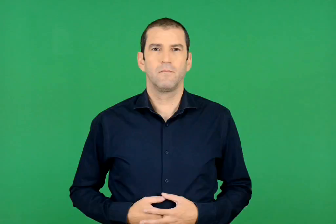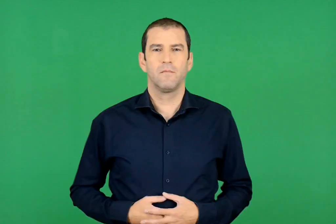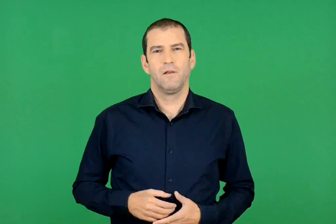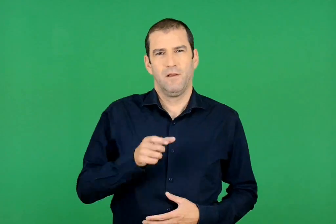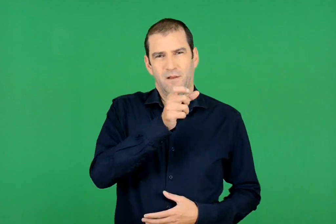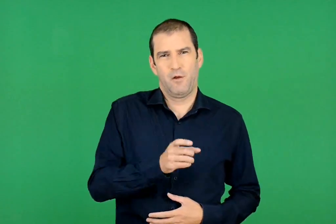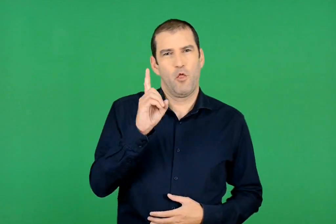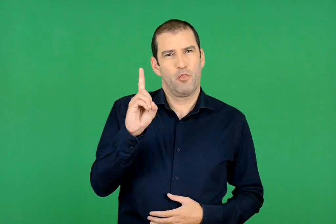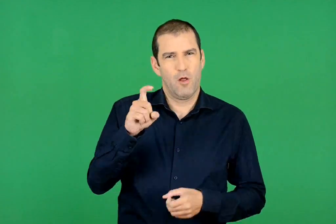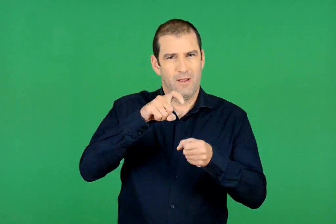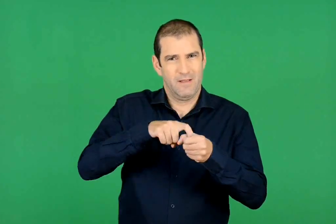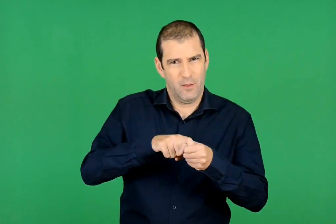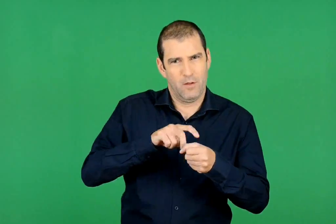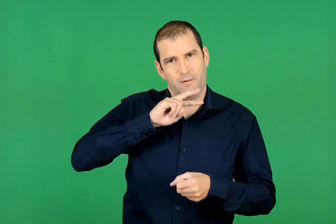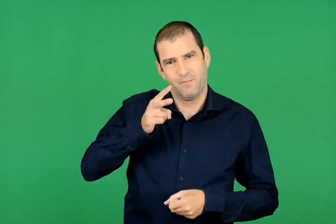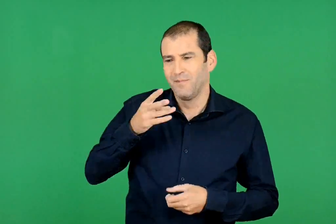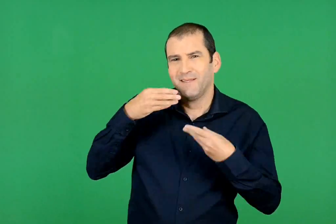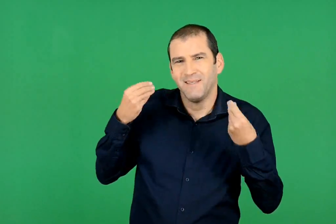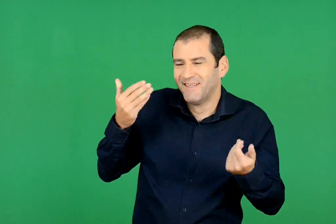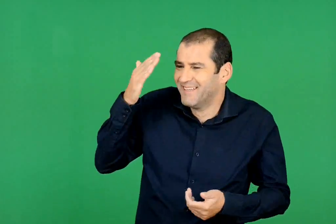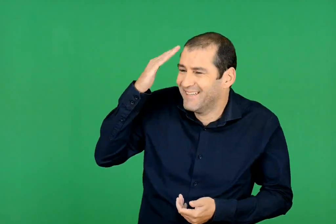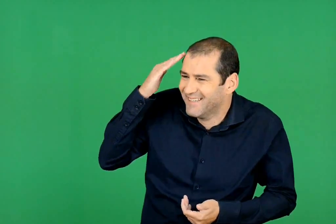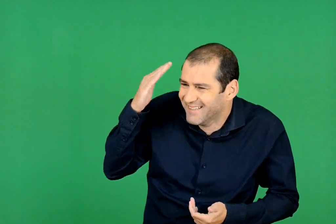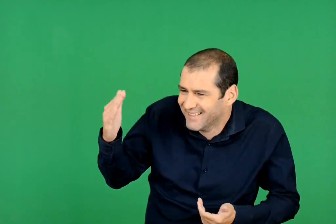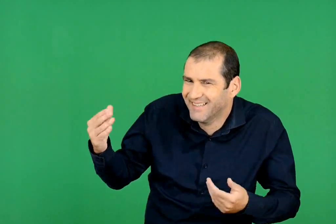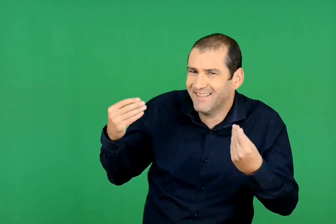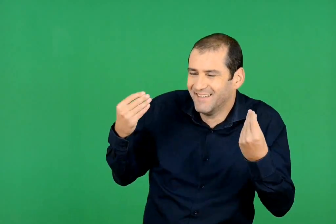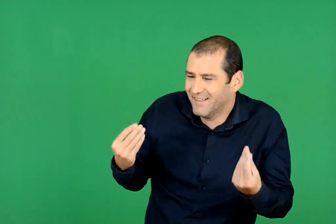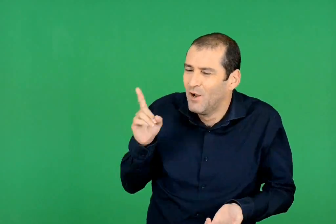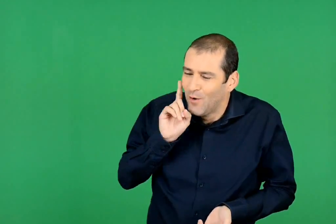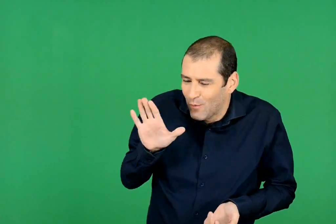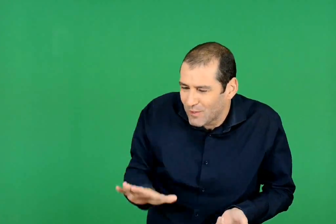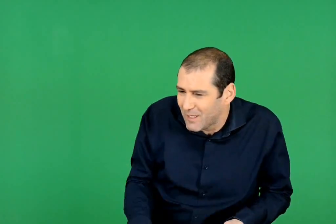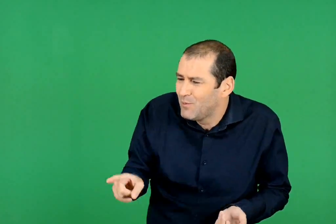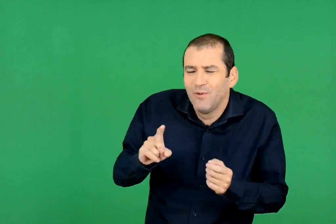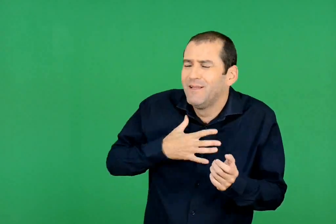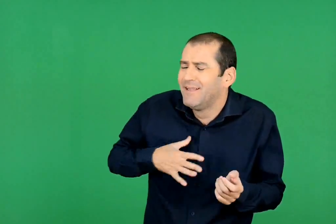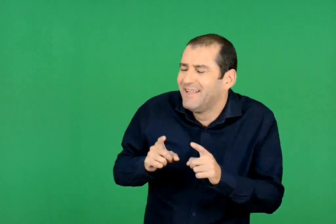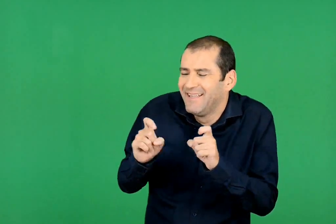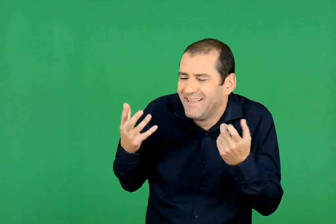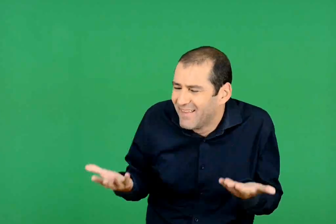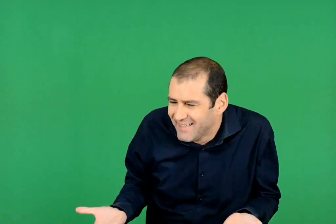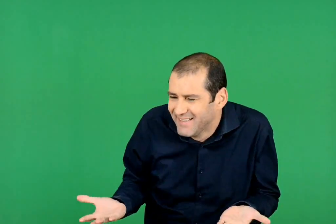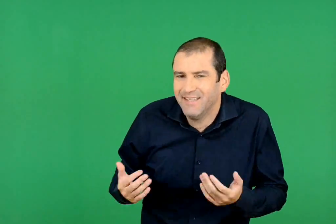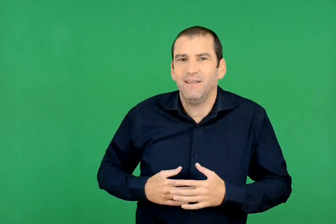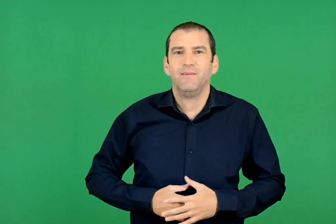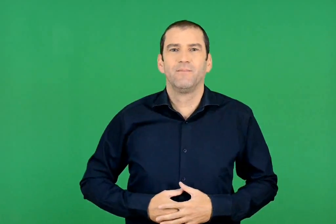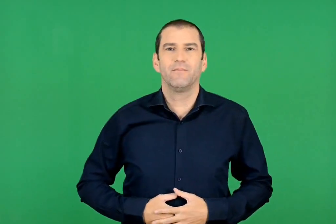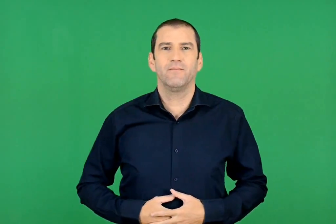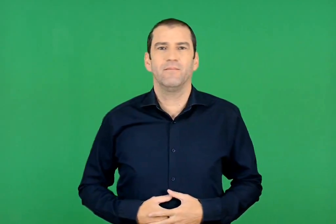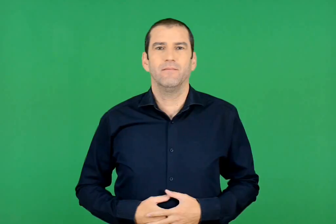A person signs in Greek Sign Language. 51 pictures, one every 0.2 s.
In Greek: καλημέρα τη γλυκοχαιρέτησε η δόνα τερηδόνα με ένα πλατύ χαμόγελο. τι επιθυμείς , καλό μου κοριτσάκι ;
